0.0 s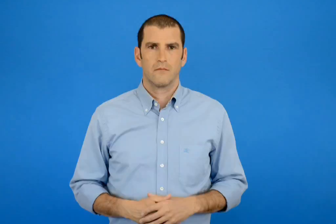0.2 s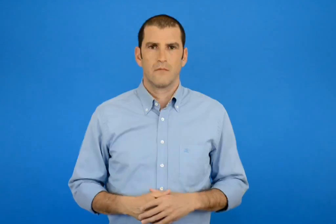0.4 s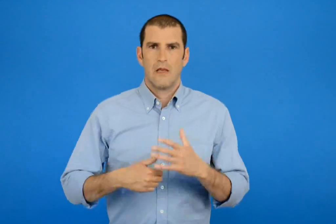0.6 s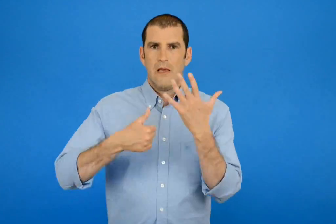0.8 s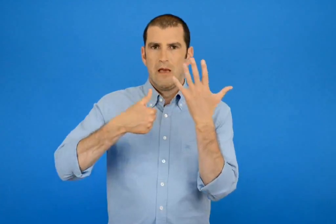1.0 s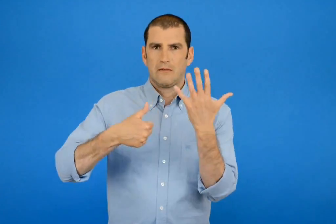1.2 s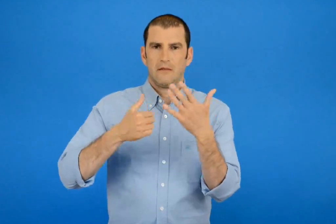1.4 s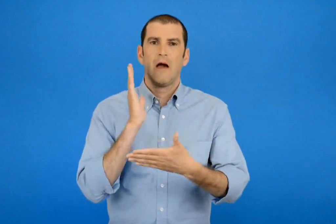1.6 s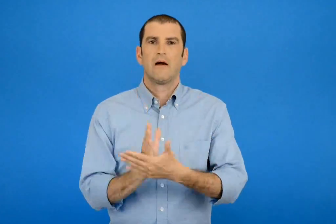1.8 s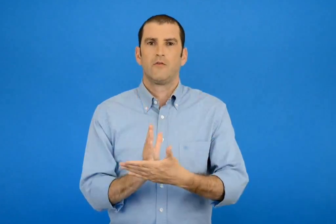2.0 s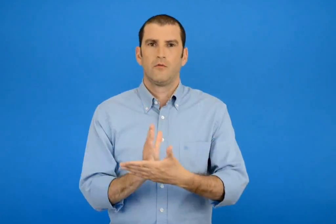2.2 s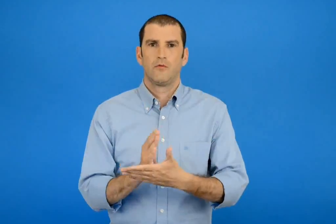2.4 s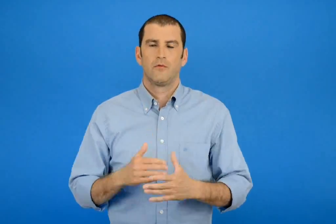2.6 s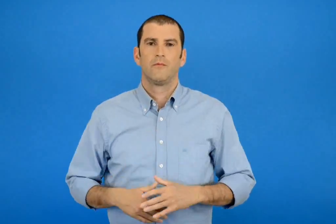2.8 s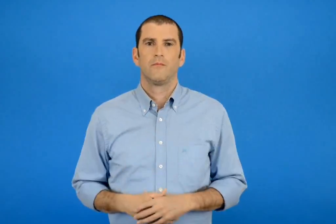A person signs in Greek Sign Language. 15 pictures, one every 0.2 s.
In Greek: 6 ακριβώς
